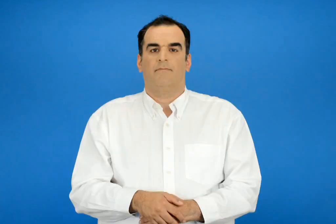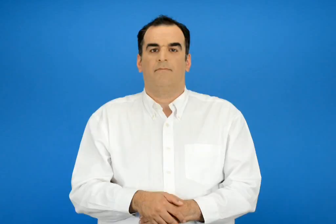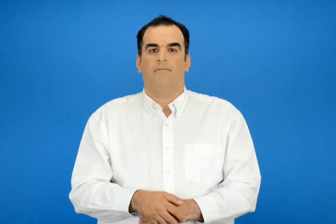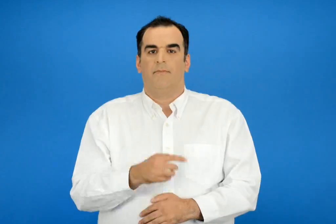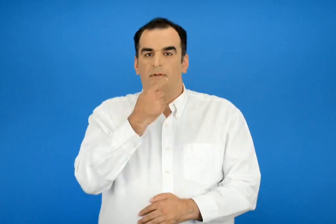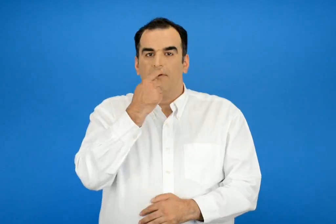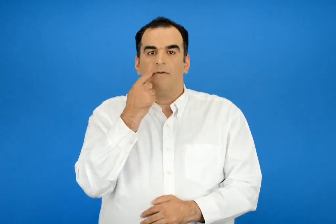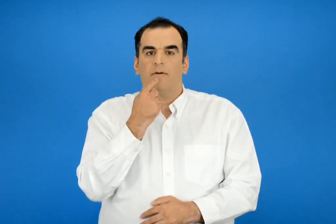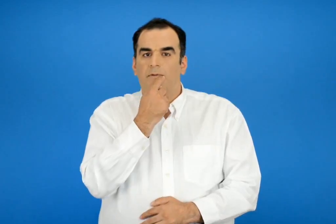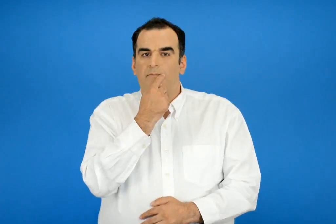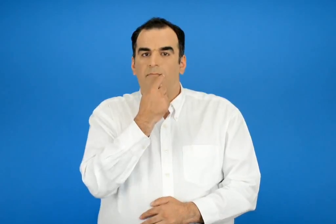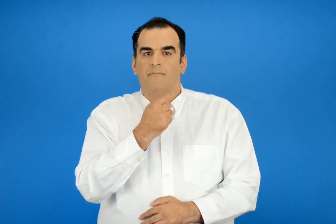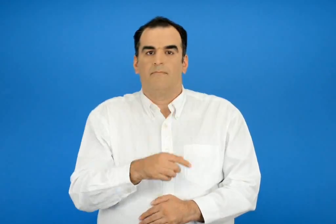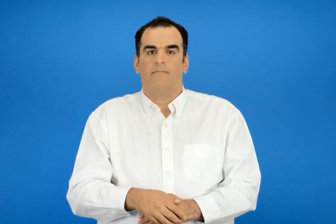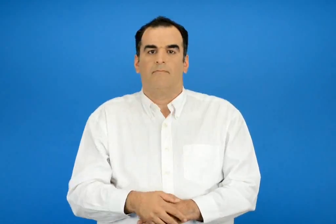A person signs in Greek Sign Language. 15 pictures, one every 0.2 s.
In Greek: χείλη
